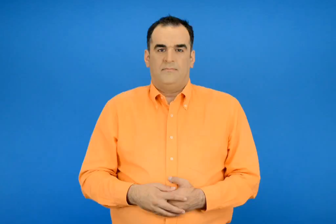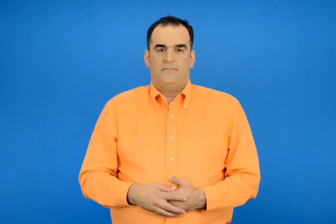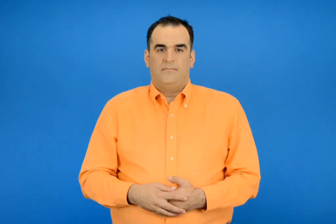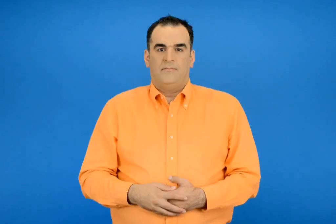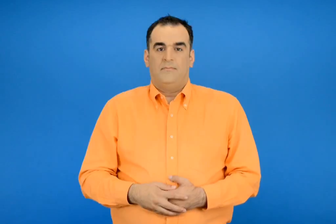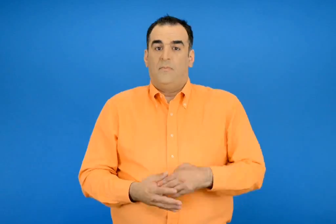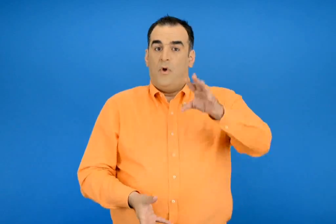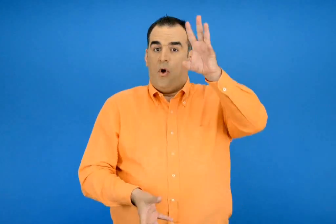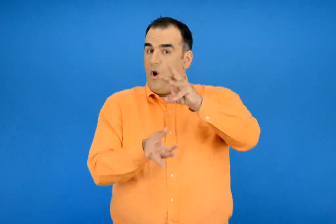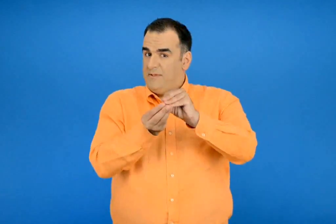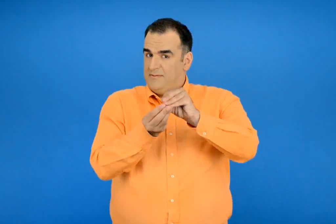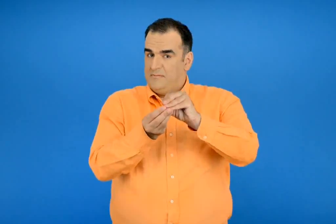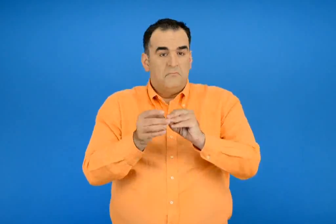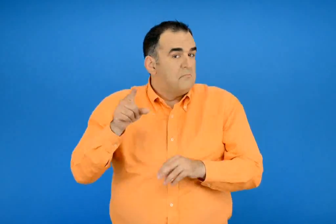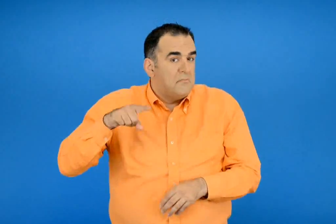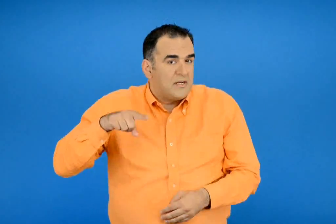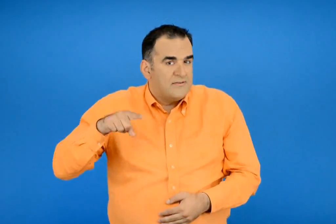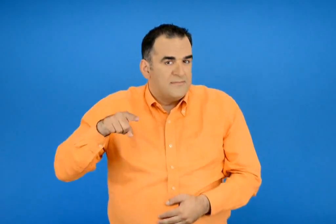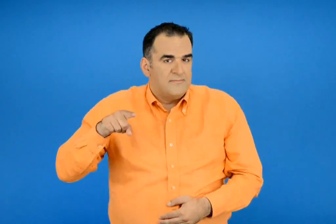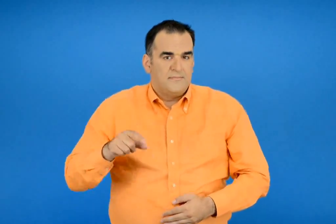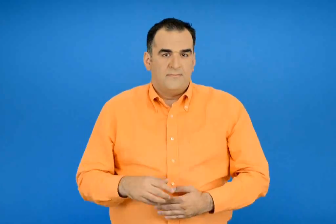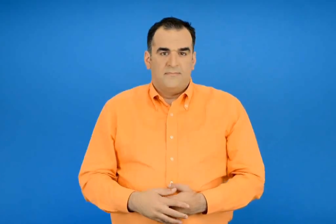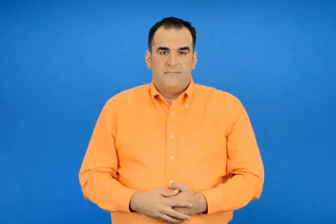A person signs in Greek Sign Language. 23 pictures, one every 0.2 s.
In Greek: σύνολο ημέρες
